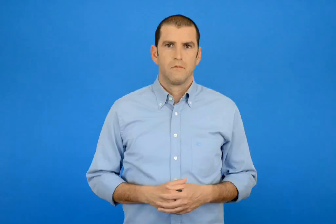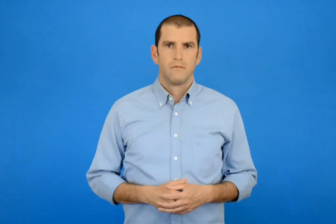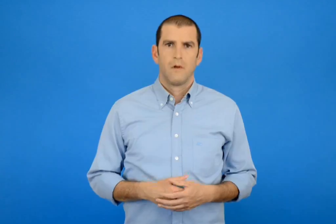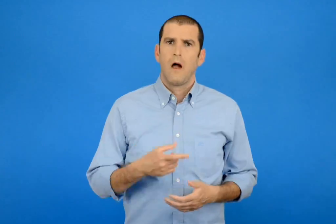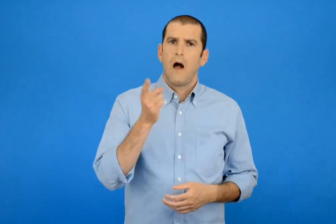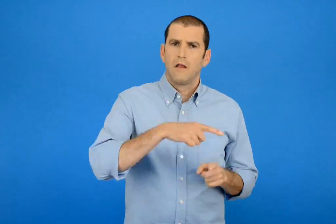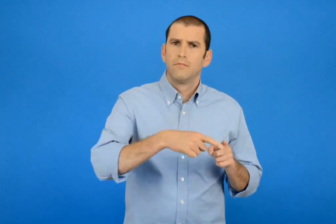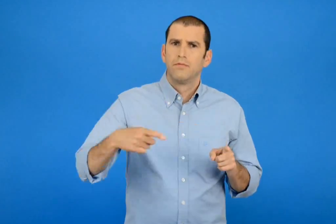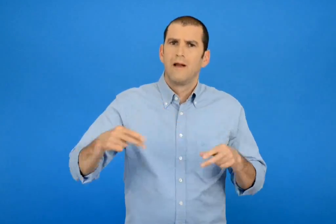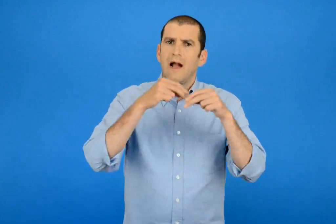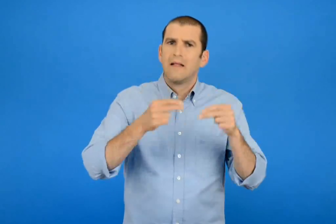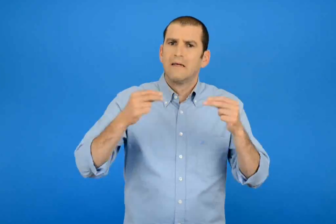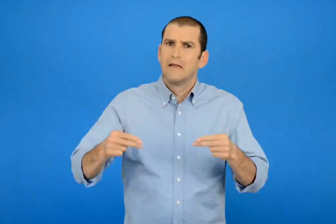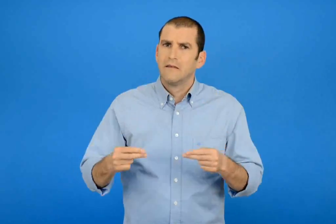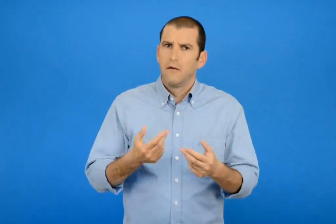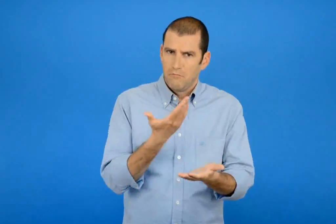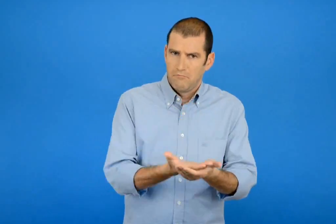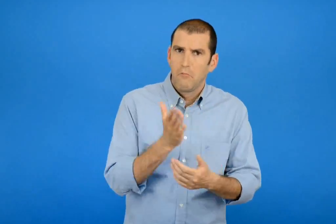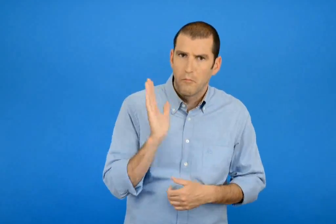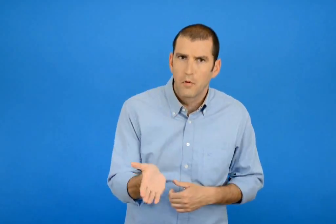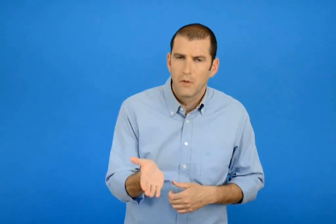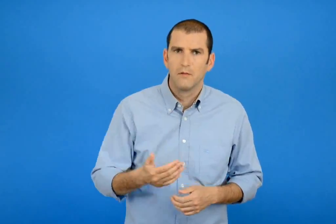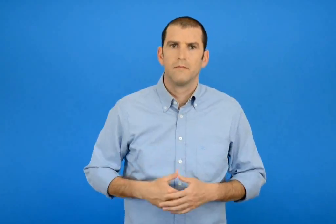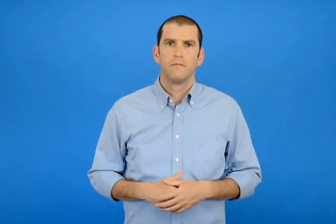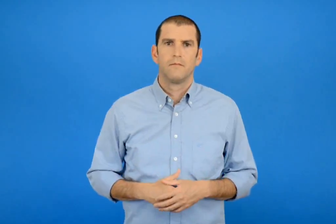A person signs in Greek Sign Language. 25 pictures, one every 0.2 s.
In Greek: μπορούμε να προτείνουμε άλλες λύσεις ;
